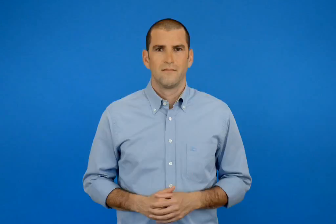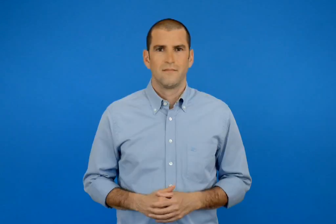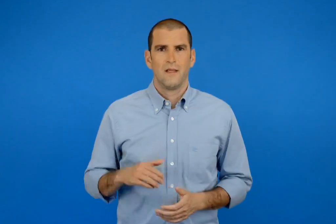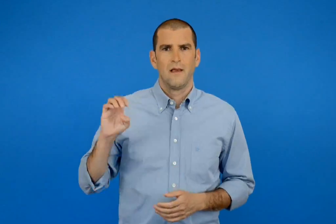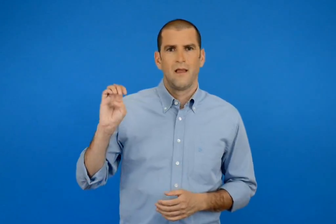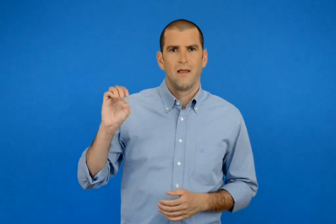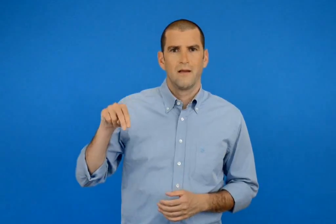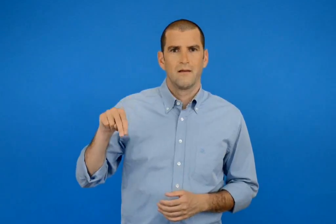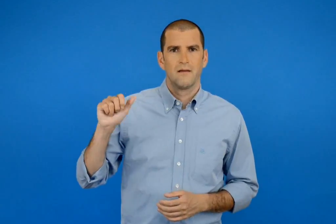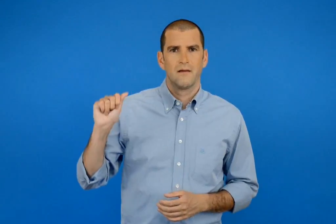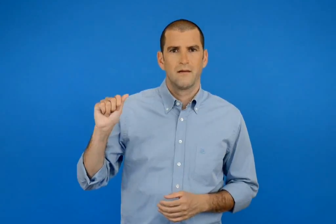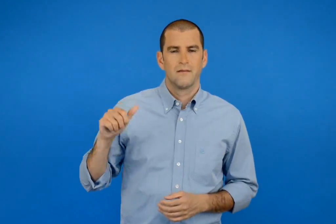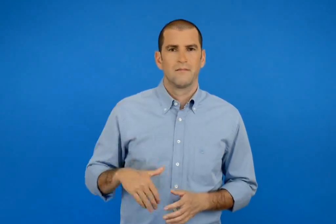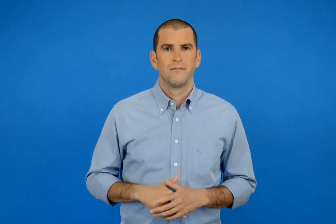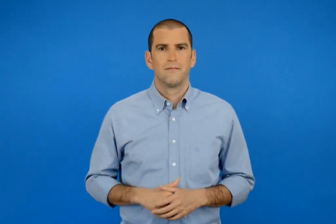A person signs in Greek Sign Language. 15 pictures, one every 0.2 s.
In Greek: ένα
